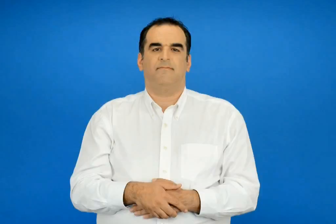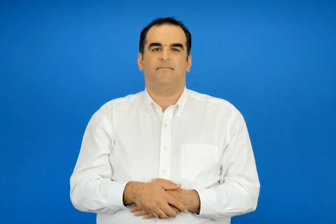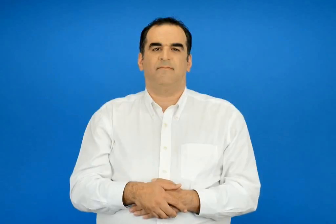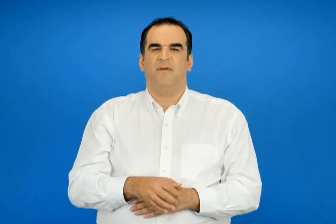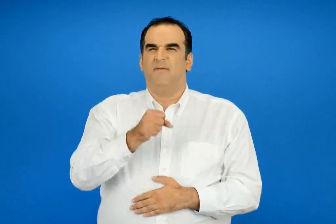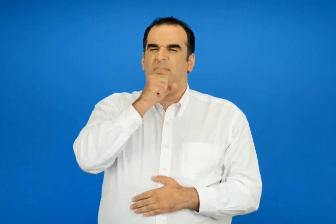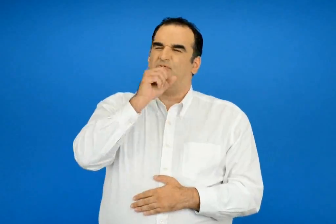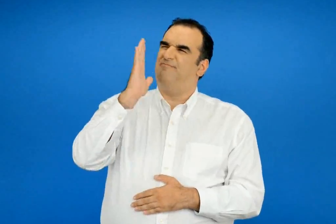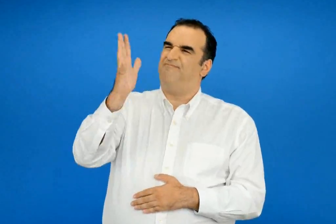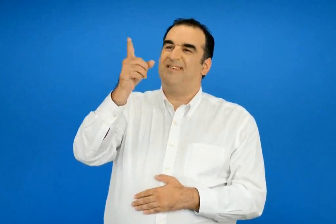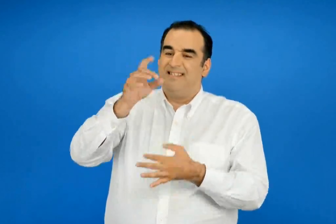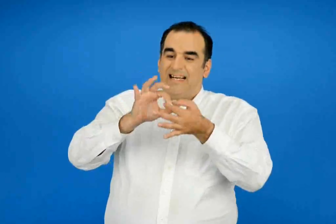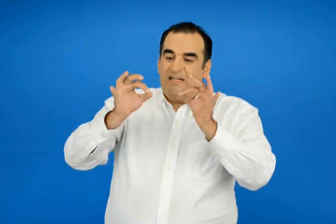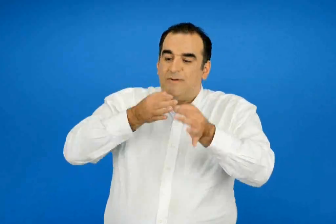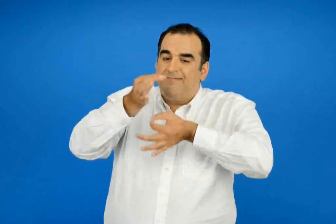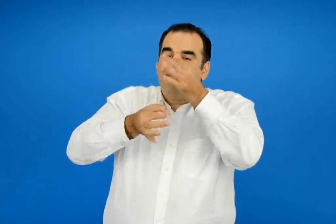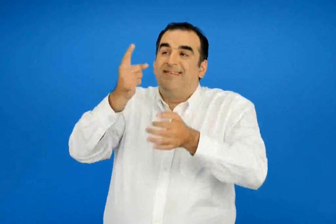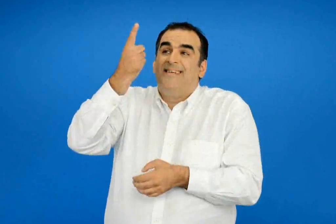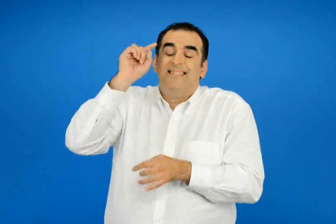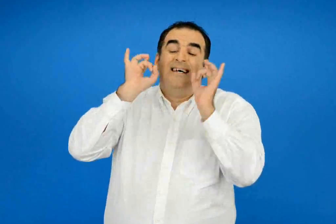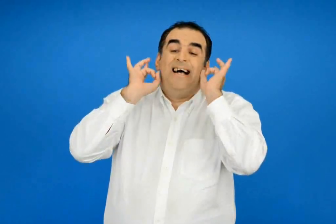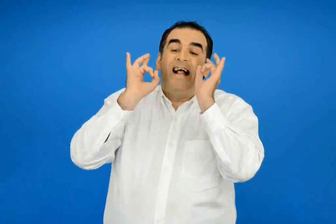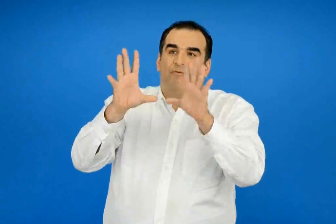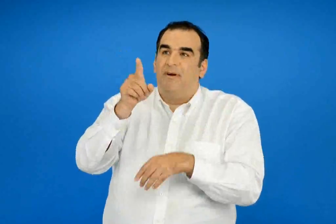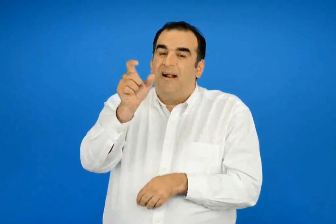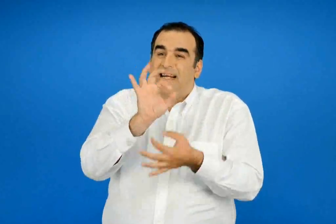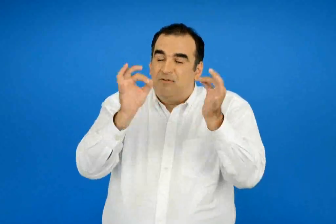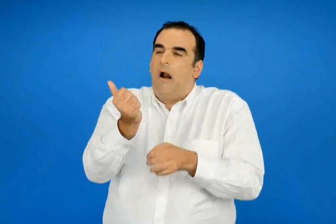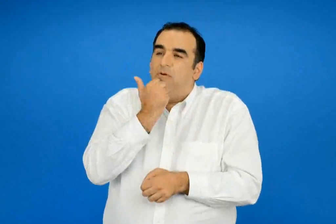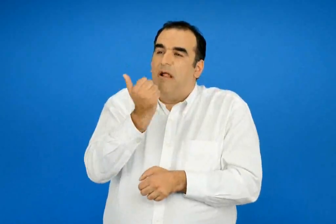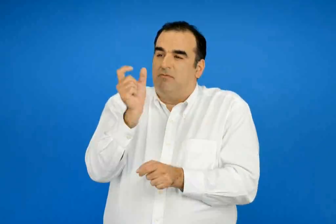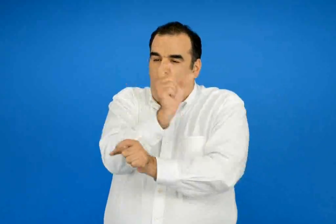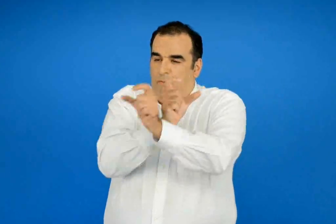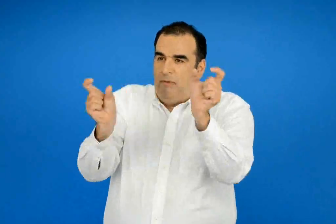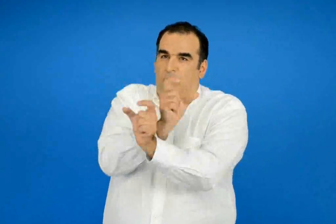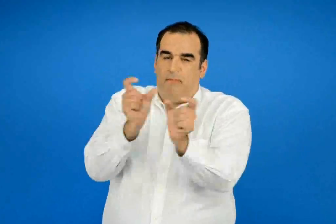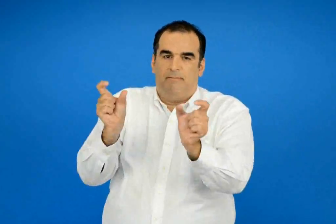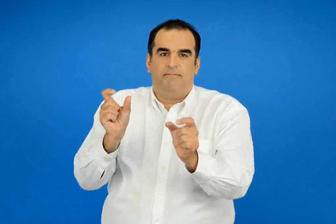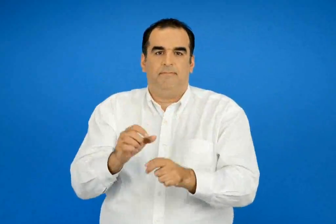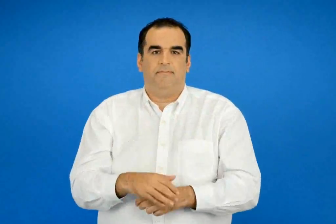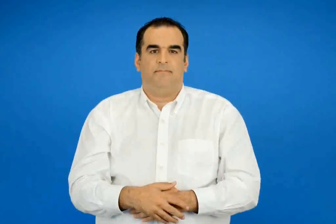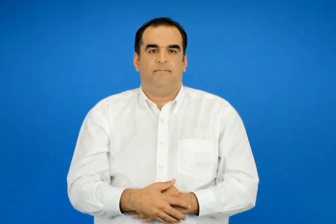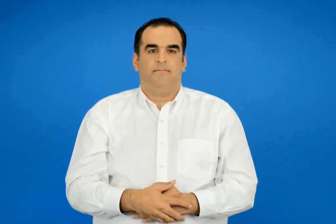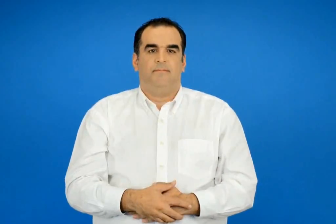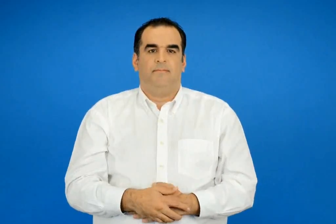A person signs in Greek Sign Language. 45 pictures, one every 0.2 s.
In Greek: παππού δεν ξέρεις καθόλου να διηγείσαι ιστορίες τις κάνεις όλες λάθος
